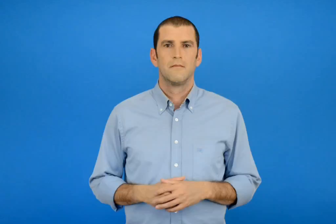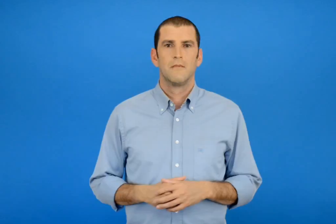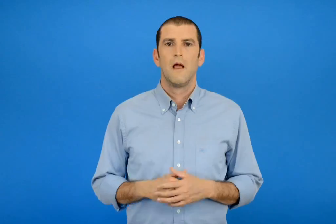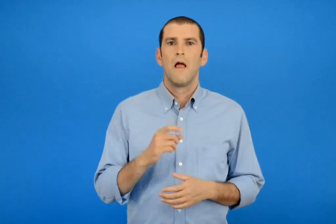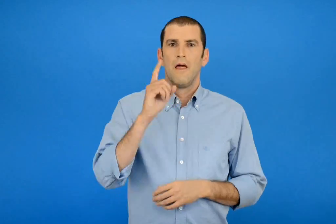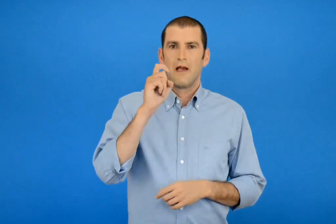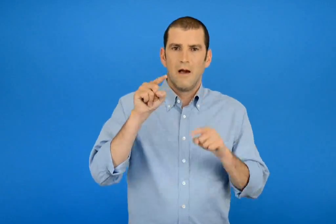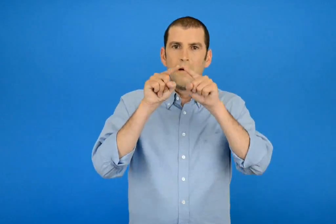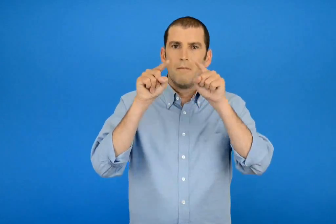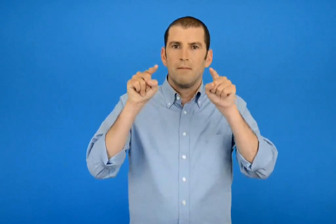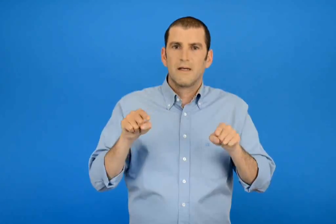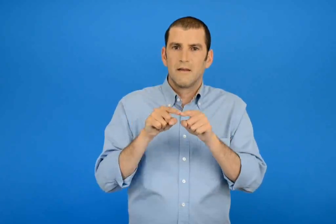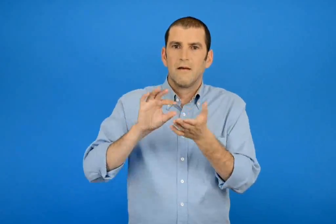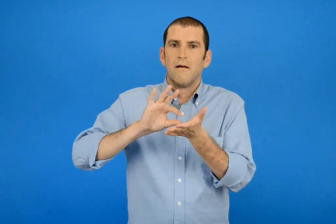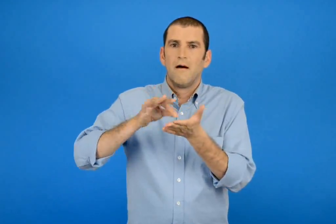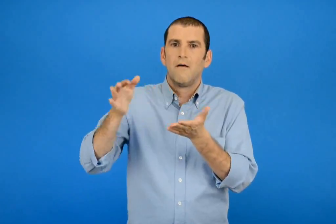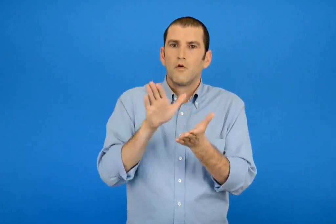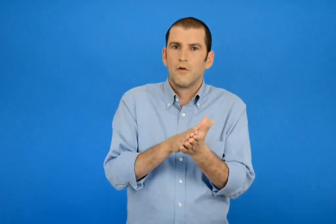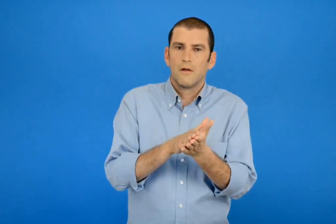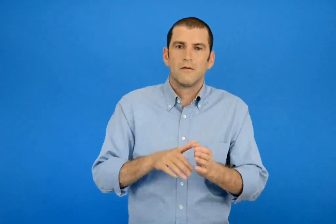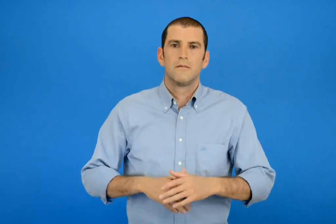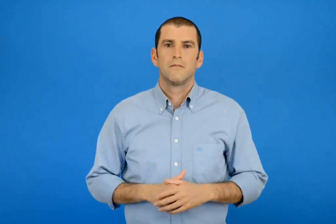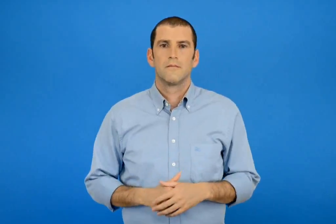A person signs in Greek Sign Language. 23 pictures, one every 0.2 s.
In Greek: 10 πακέτα αυτοκόλλητα
